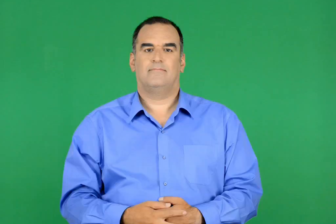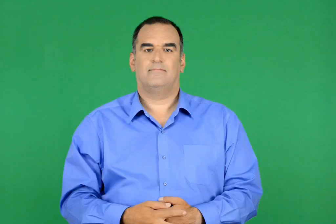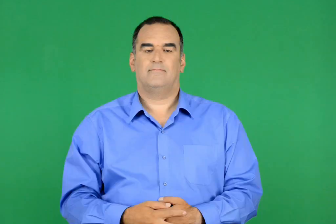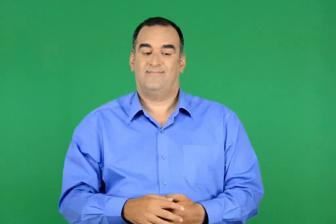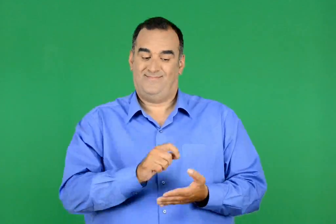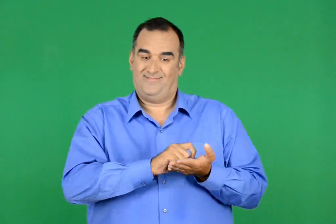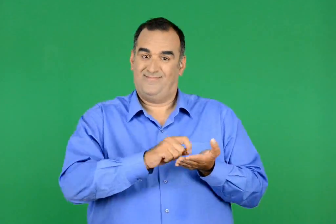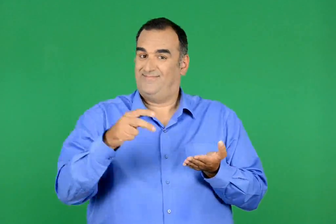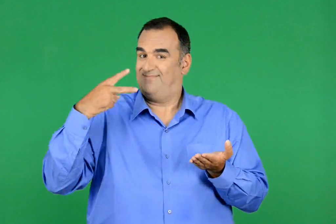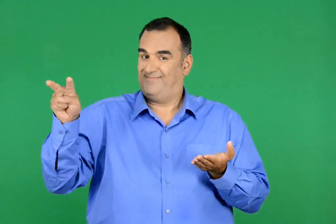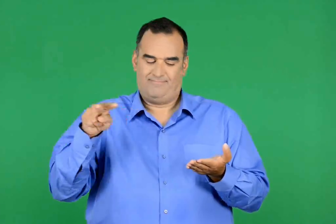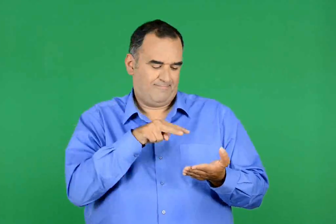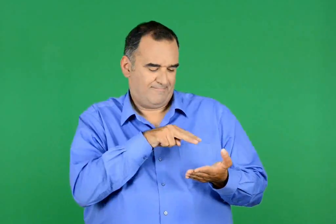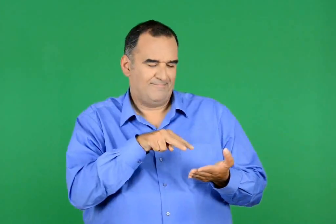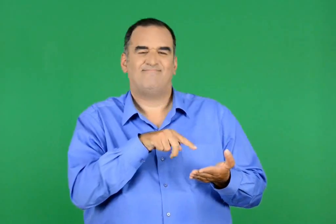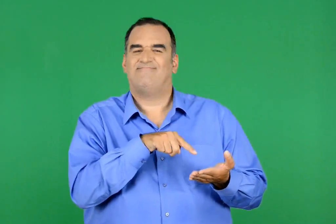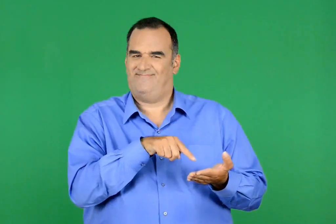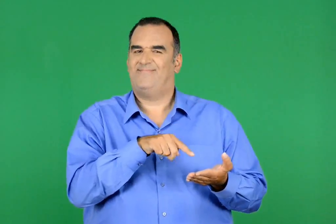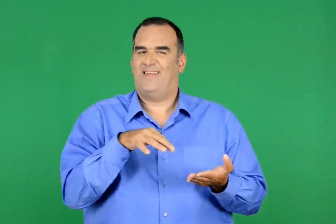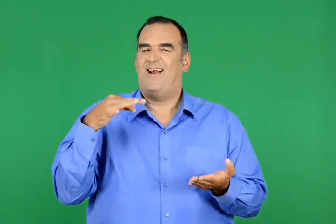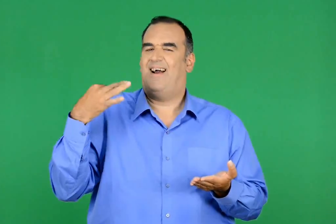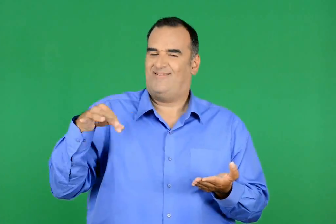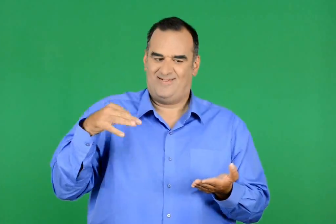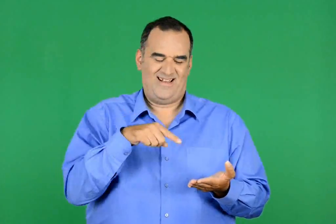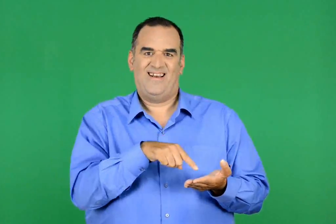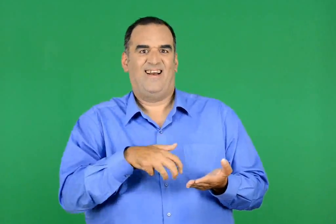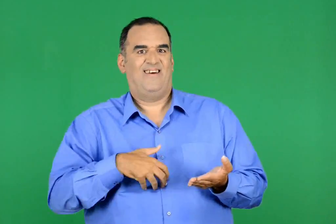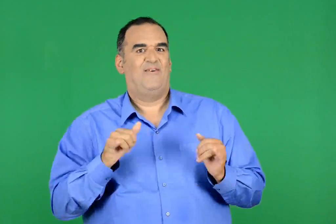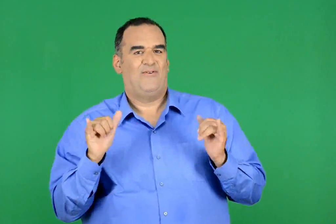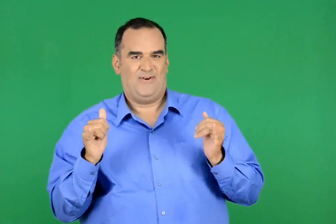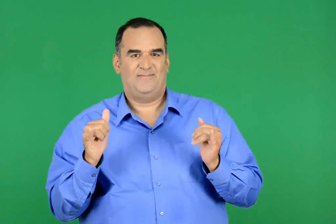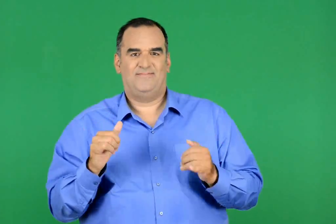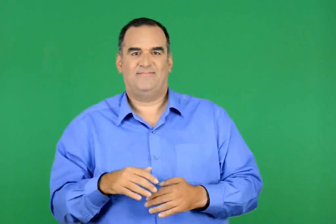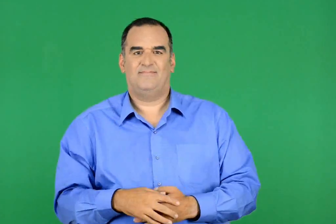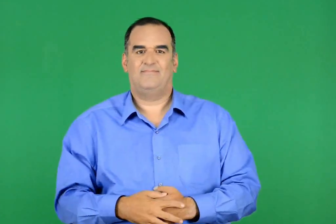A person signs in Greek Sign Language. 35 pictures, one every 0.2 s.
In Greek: το γράψιμο του διακρίνεται για την ευαισθησία και το χιούμορ του
